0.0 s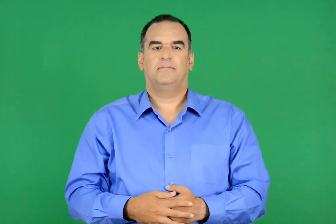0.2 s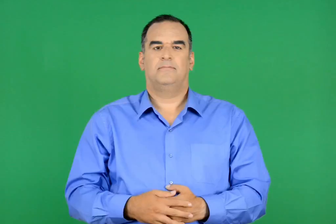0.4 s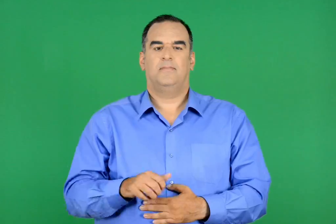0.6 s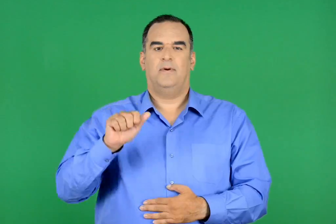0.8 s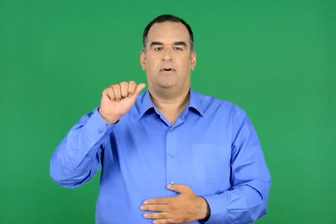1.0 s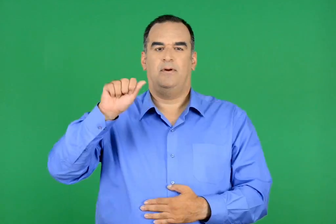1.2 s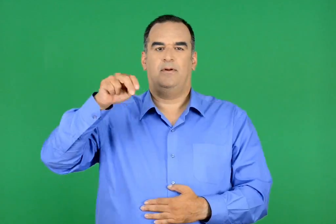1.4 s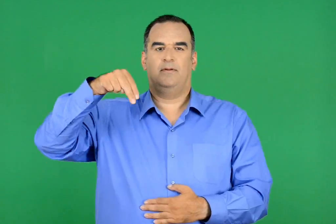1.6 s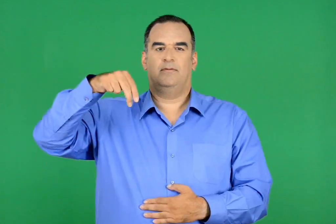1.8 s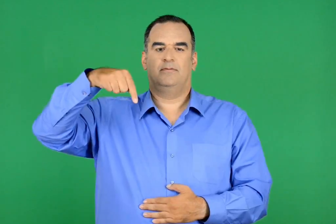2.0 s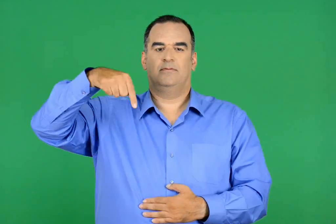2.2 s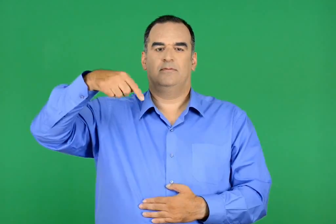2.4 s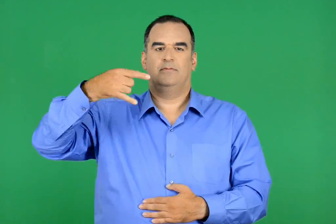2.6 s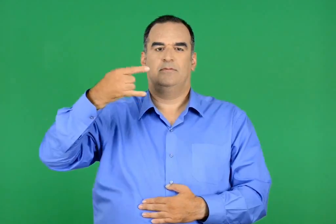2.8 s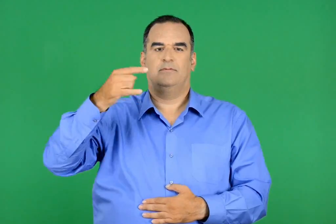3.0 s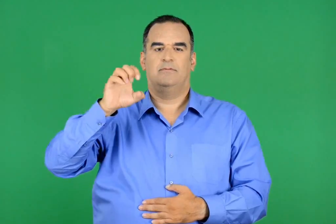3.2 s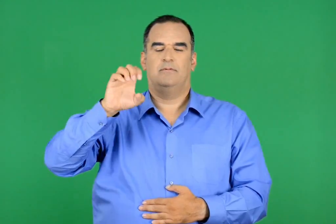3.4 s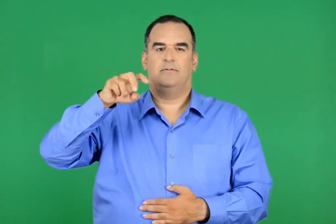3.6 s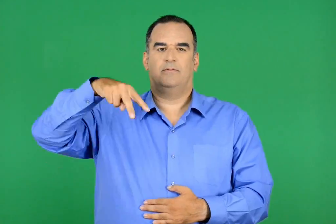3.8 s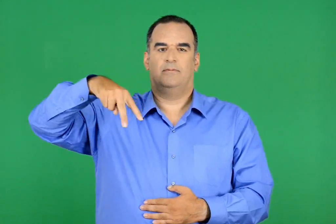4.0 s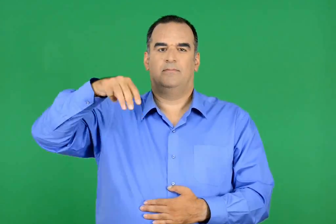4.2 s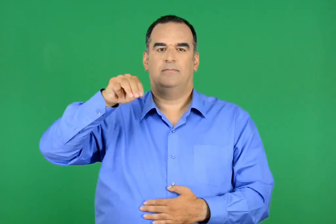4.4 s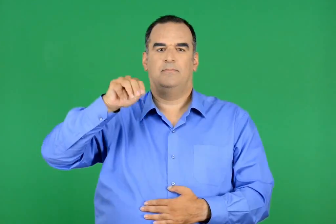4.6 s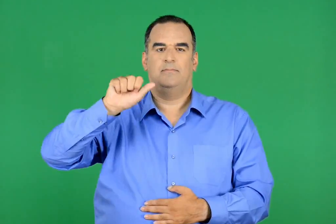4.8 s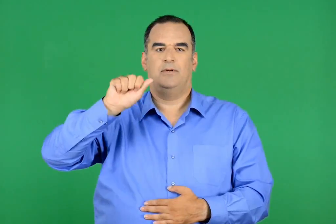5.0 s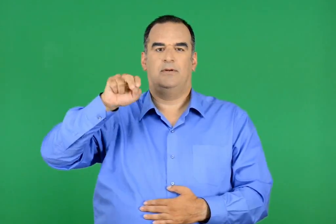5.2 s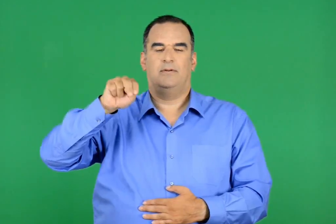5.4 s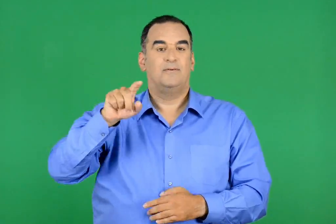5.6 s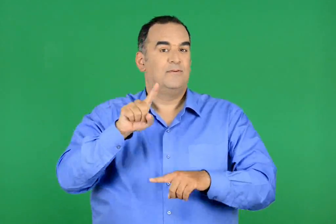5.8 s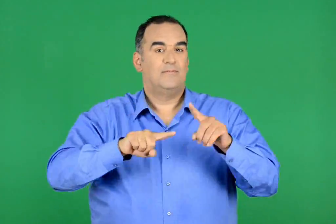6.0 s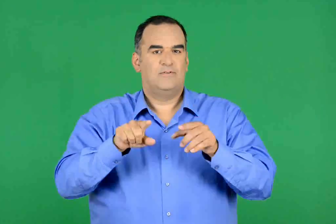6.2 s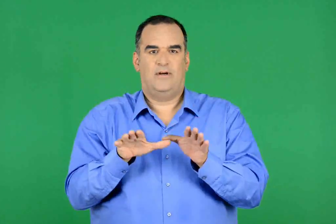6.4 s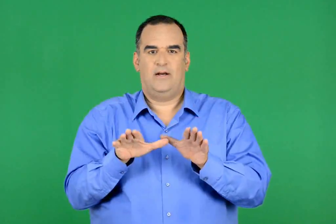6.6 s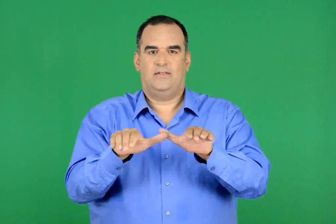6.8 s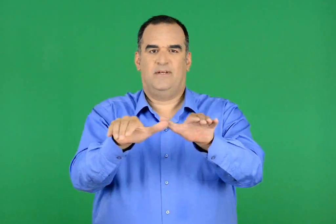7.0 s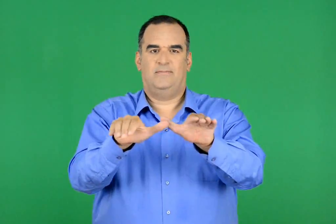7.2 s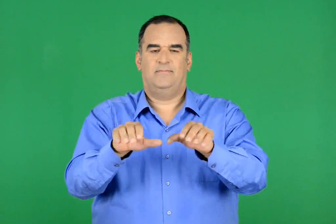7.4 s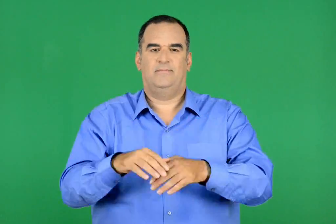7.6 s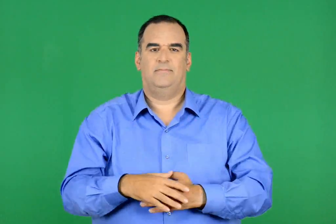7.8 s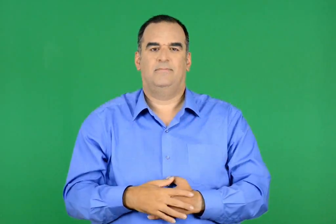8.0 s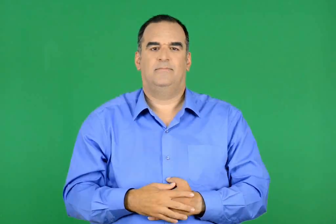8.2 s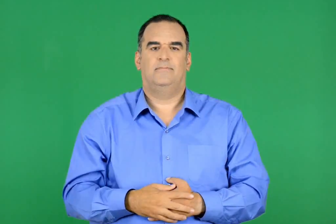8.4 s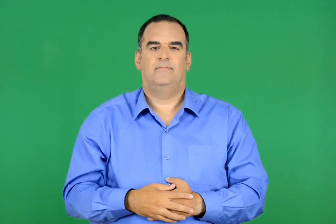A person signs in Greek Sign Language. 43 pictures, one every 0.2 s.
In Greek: άντζελµαν
